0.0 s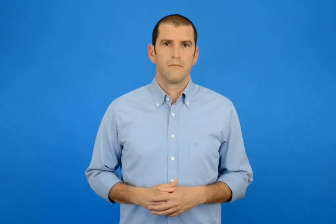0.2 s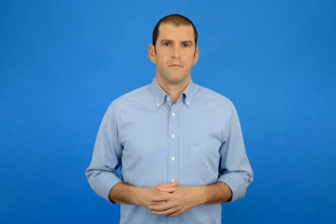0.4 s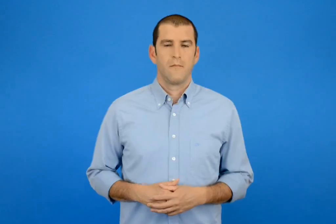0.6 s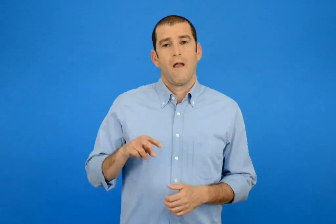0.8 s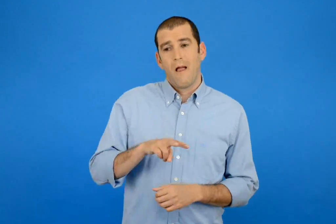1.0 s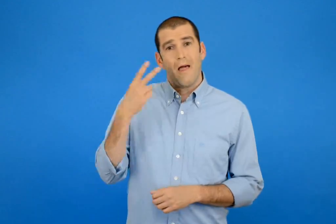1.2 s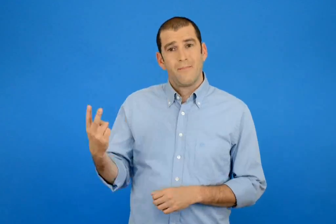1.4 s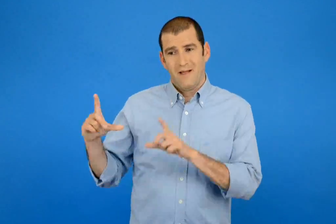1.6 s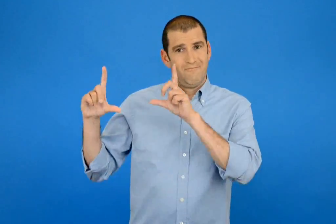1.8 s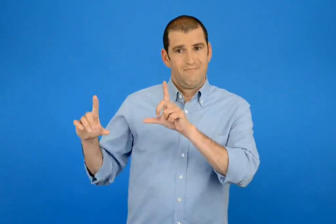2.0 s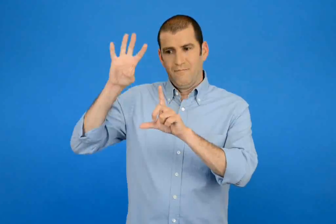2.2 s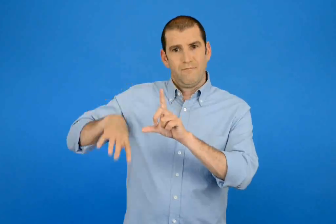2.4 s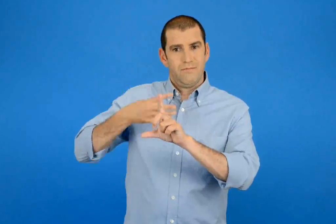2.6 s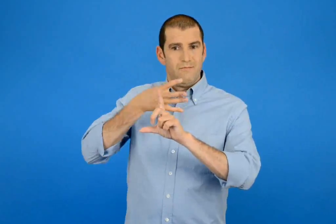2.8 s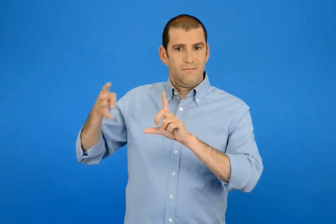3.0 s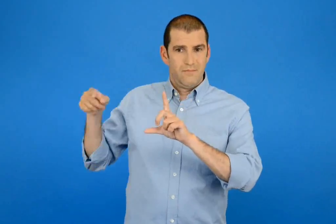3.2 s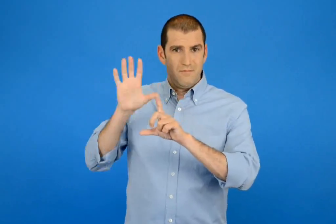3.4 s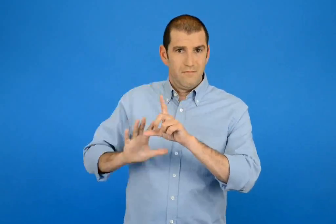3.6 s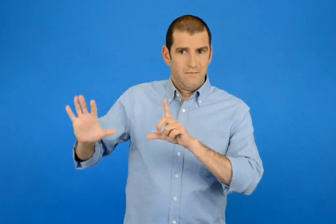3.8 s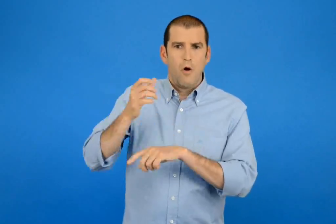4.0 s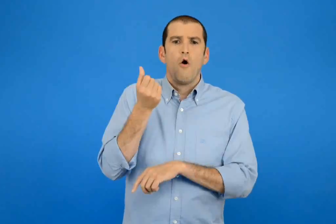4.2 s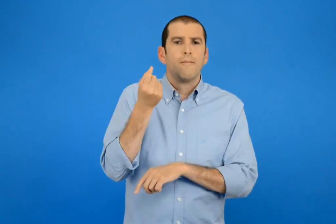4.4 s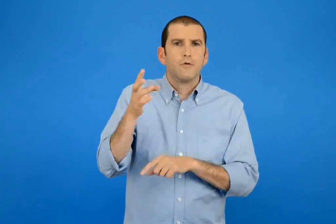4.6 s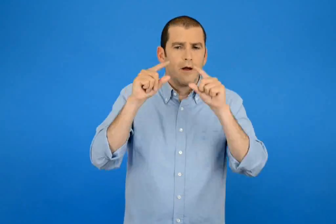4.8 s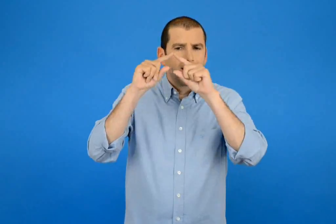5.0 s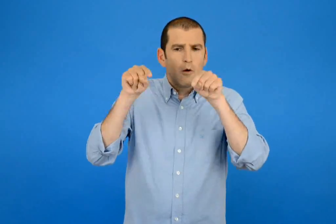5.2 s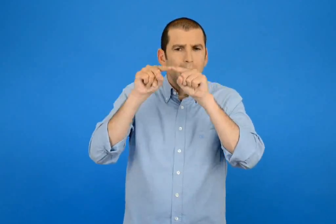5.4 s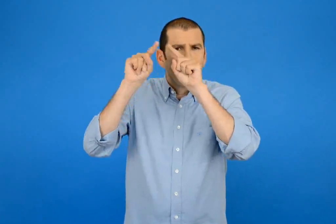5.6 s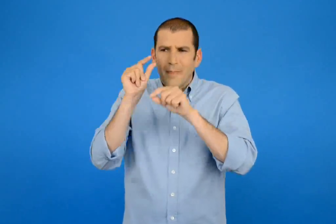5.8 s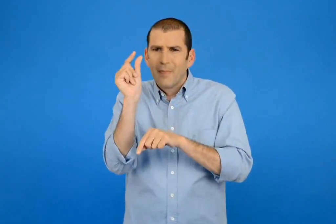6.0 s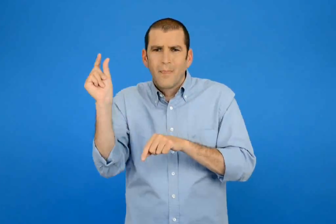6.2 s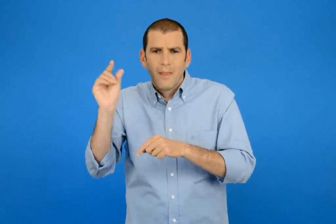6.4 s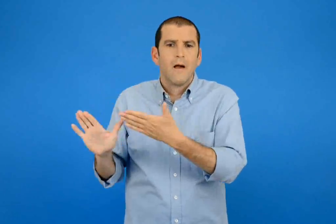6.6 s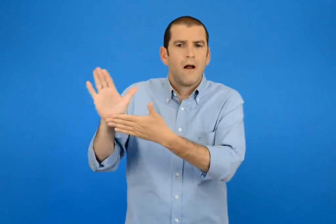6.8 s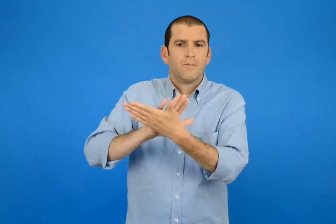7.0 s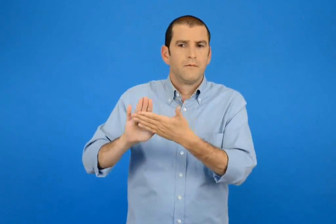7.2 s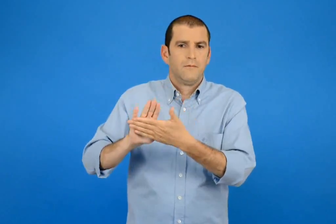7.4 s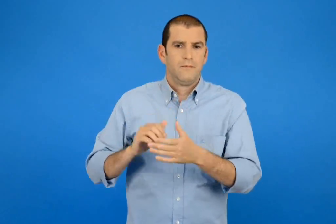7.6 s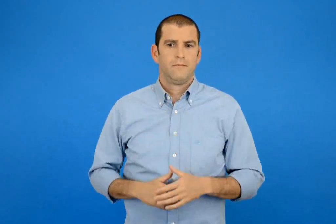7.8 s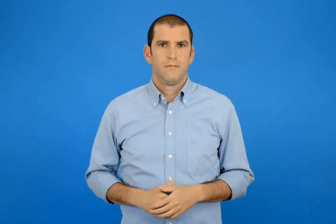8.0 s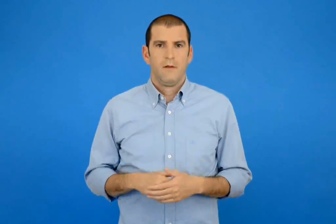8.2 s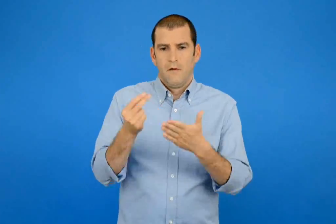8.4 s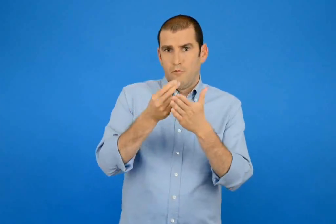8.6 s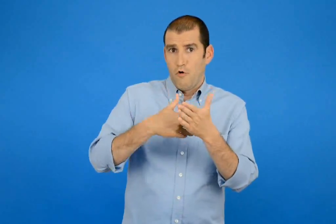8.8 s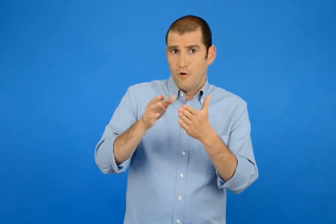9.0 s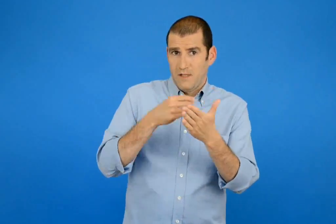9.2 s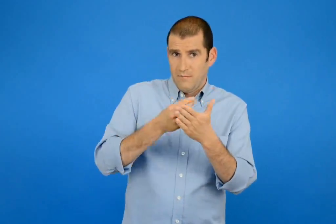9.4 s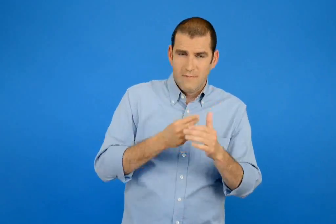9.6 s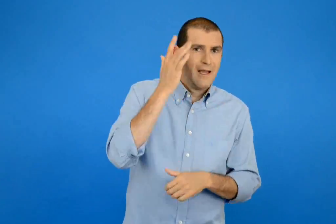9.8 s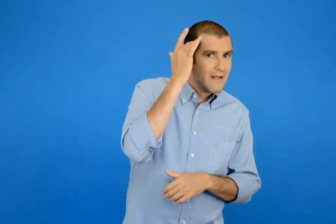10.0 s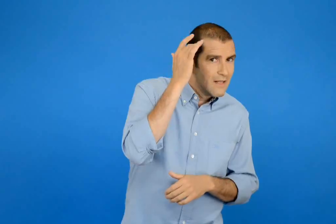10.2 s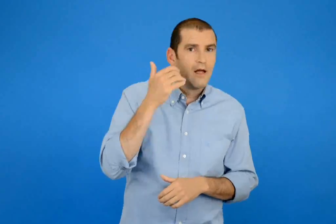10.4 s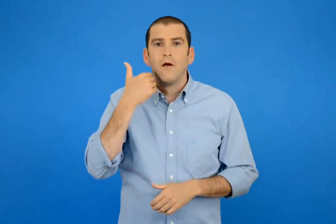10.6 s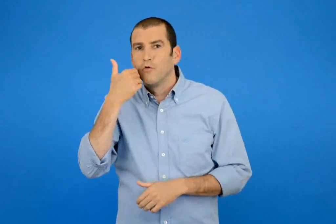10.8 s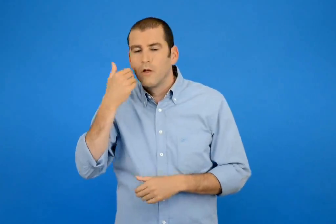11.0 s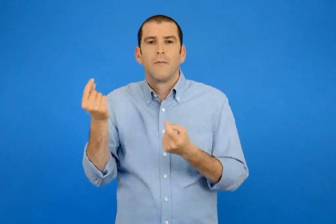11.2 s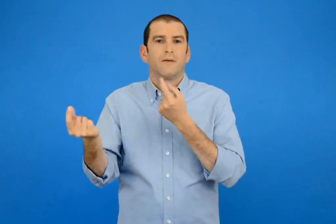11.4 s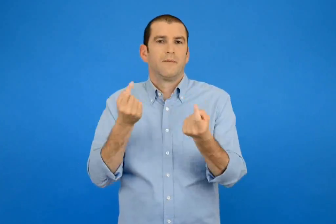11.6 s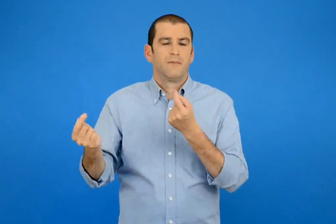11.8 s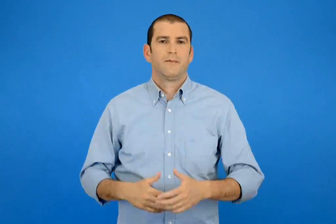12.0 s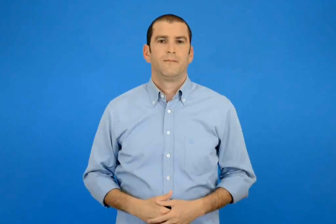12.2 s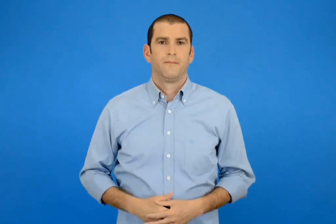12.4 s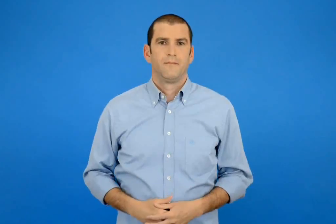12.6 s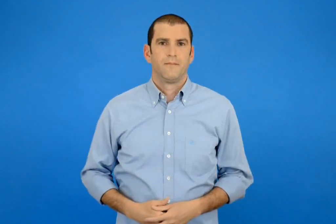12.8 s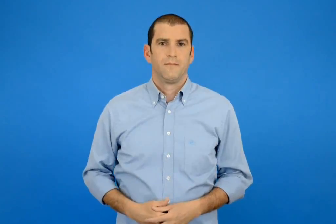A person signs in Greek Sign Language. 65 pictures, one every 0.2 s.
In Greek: με πόσα τετραγωνάκια μπορώ να καλύψω τη διπλανή επιφάνεια ; χρωματίζω τα μισά κόκκινα και τα άλλα μισά κίτρινα
